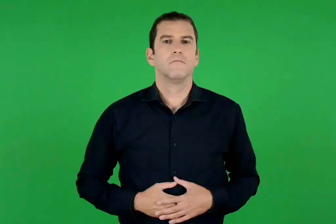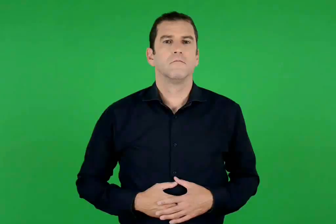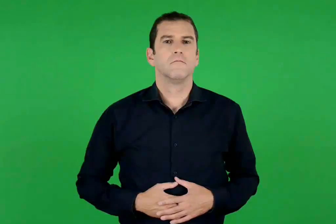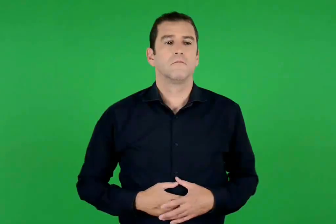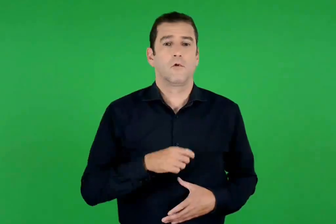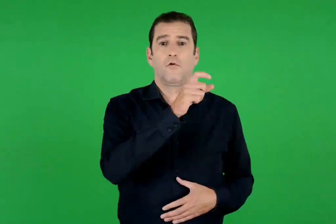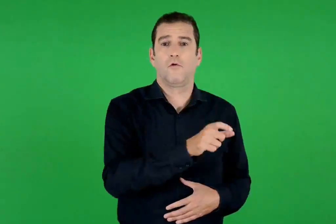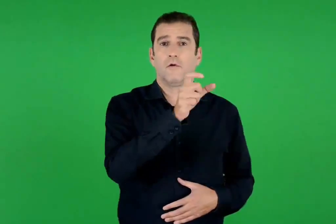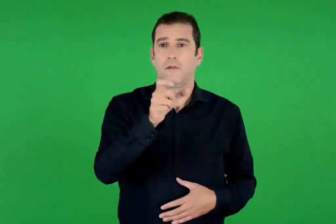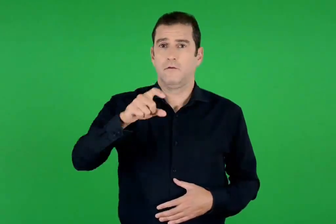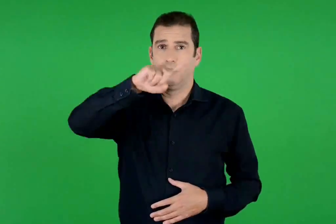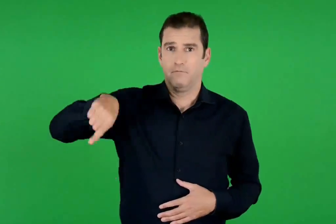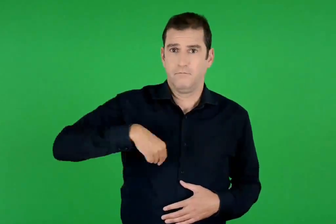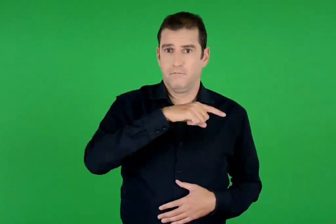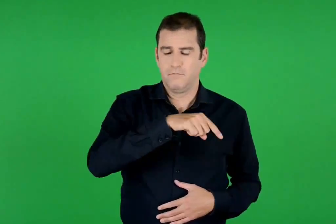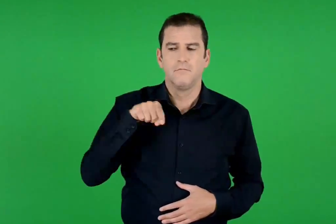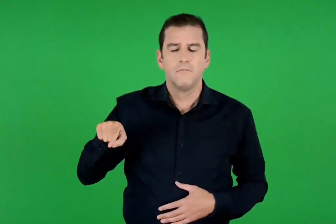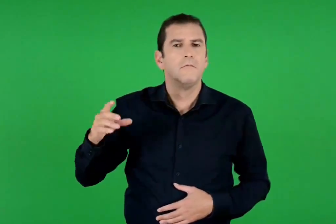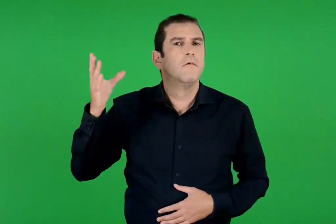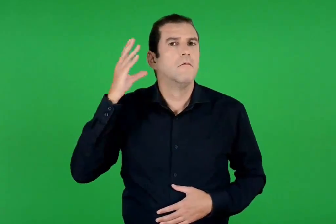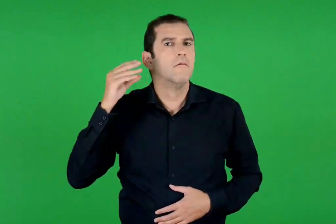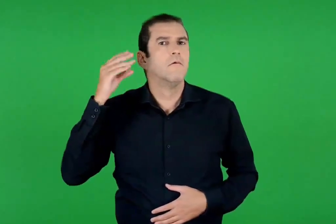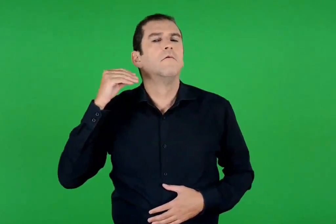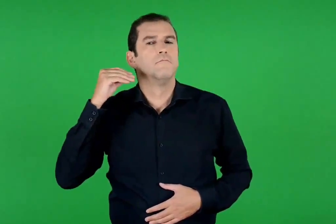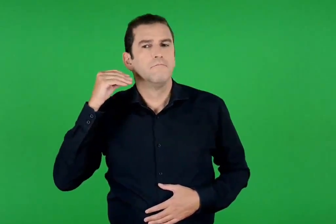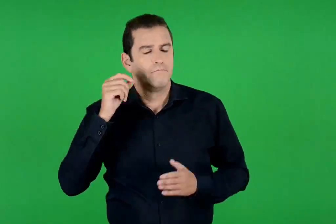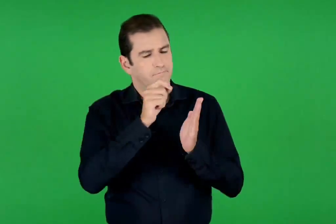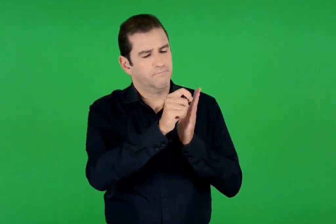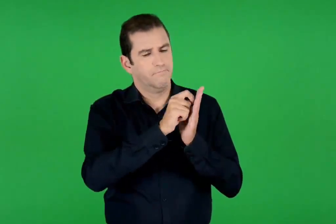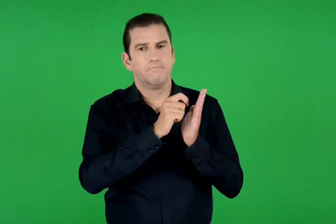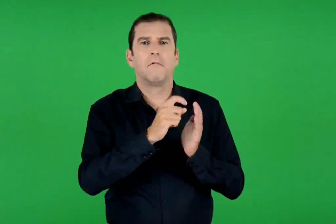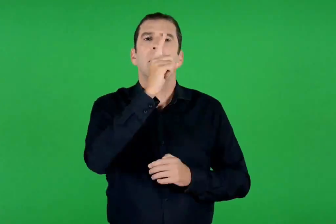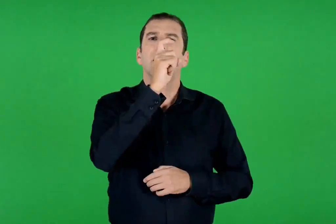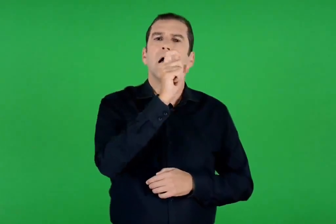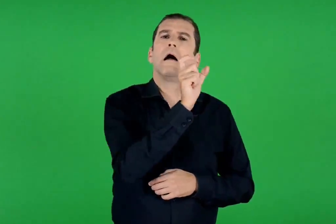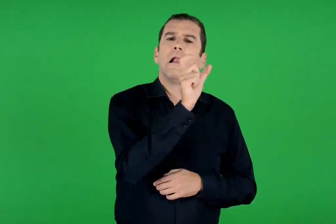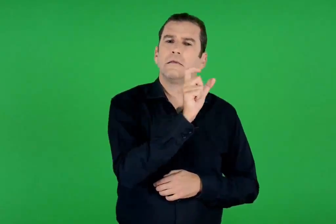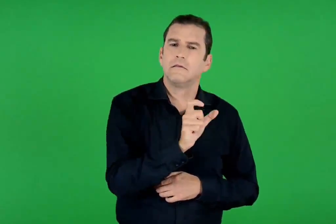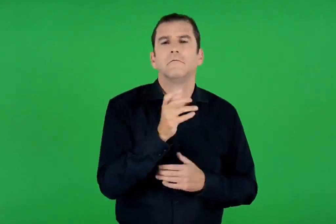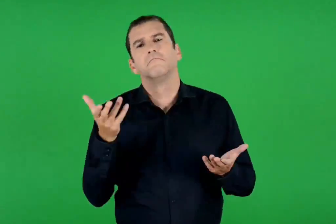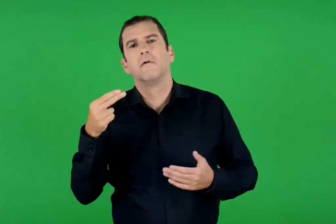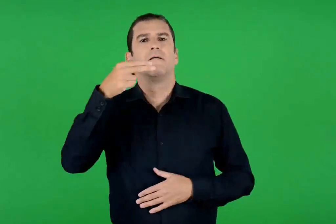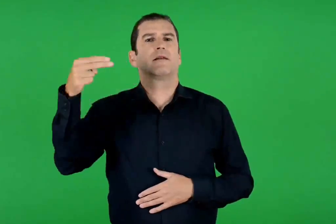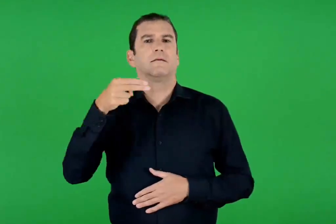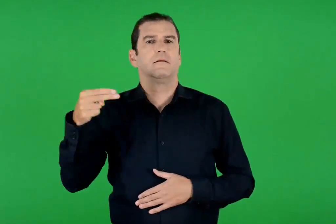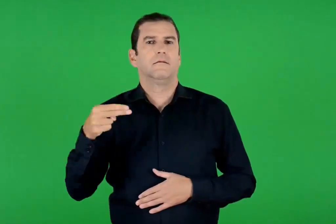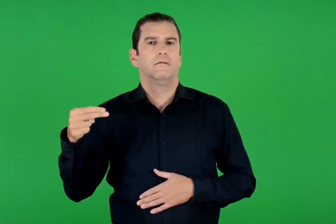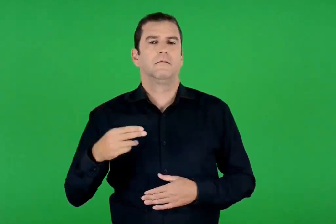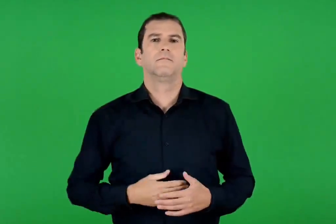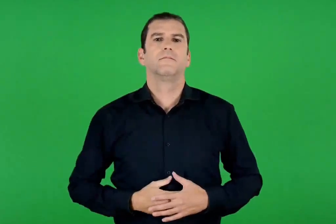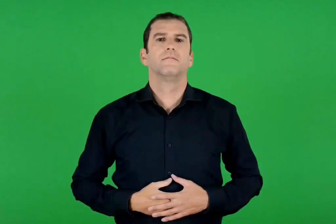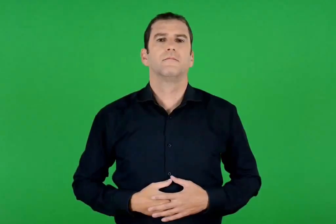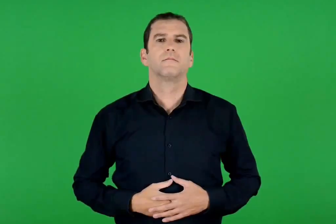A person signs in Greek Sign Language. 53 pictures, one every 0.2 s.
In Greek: ο καθένας μας γράφει 10 λέξεις ή φράσεις πάνω σε αυτό που άκουσε
